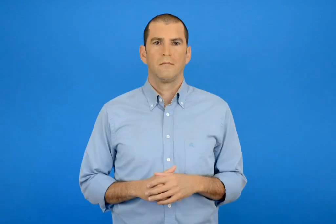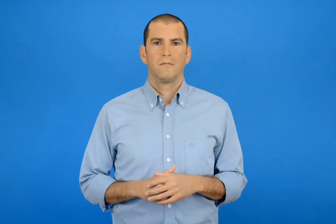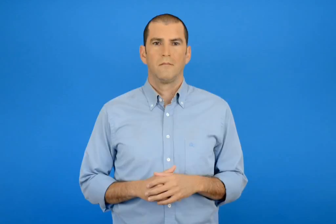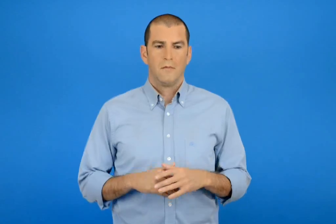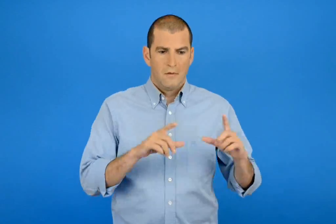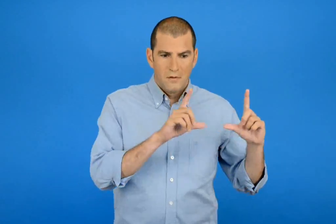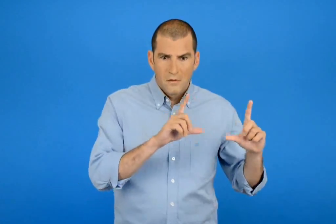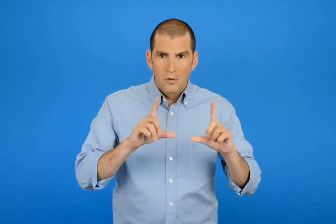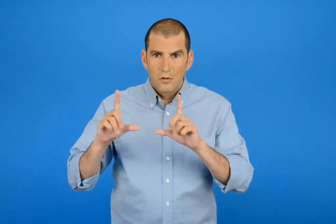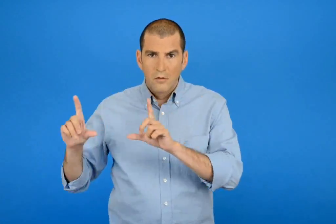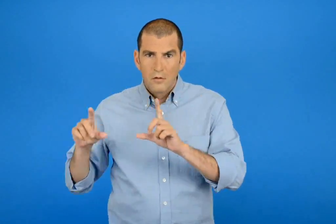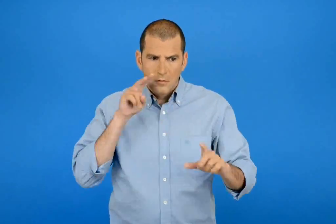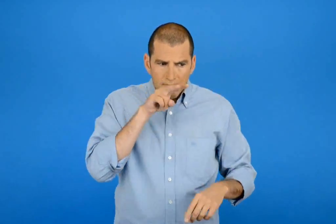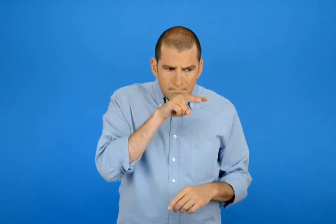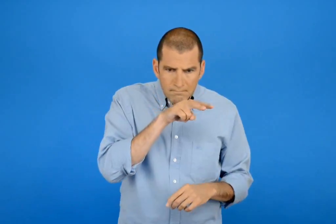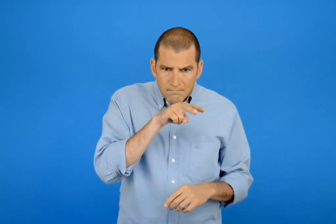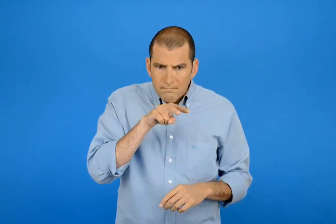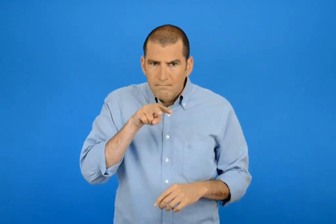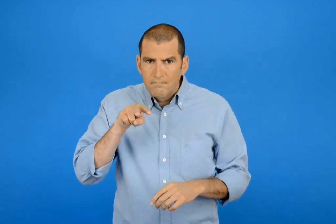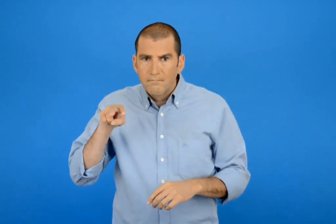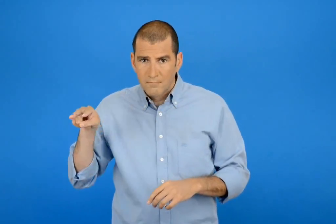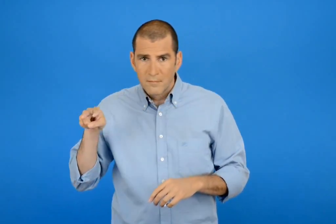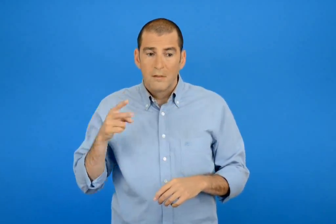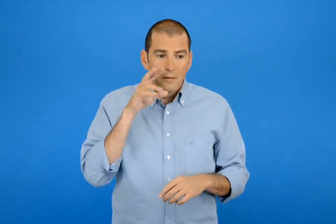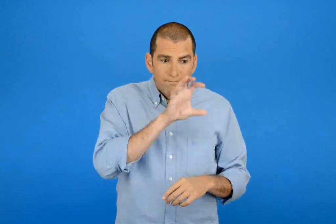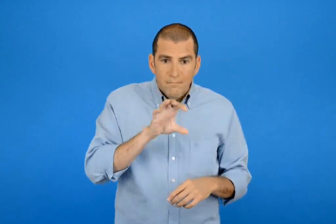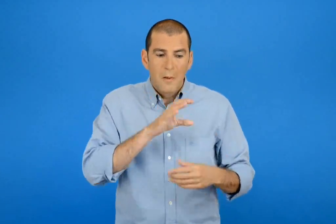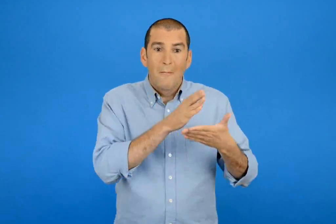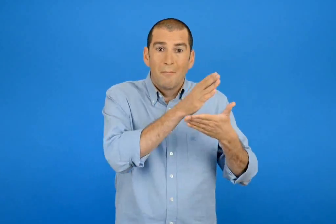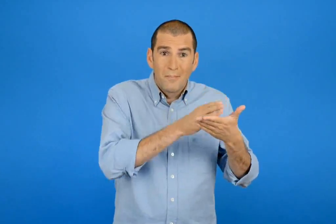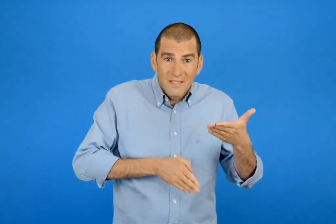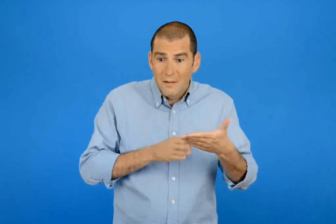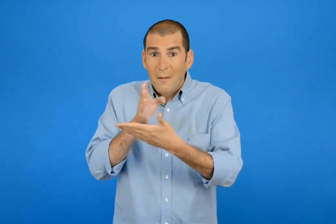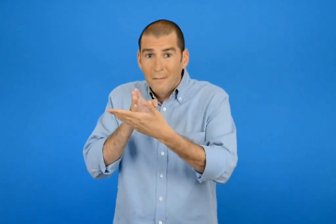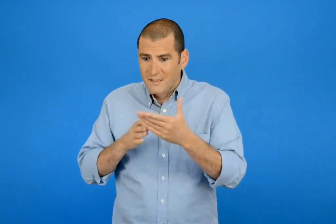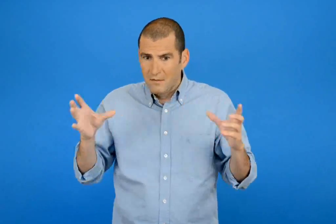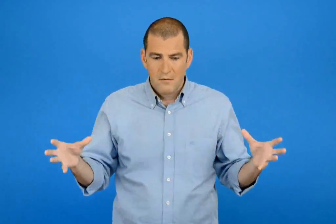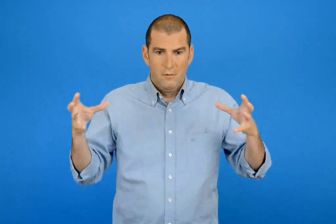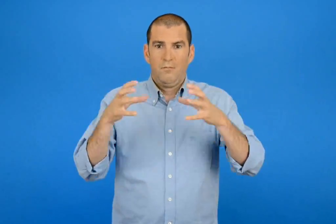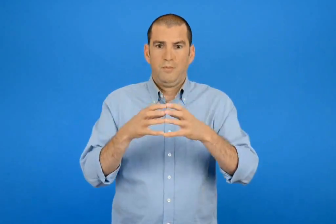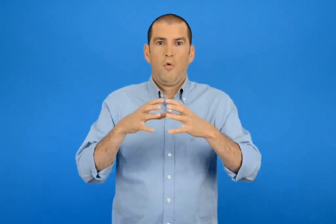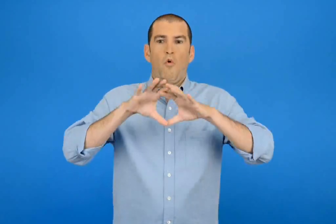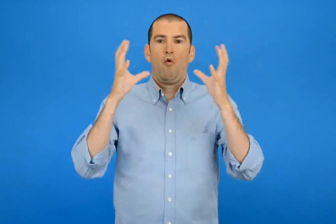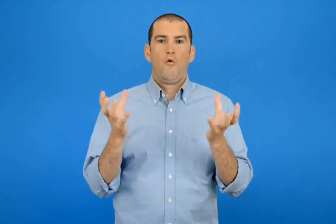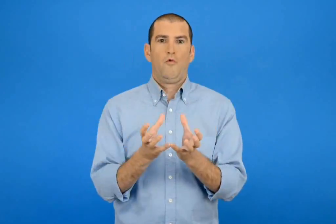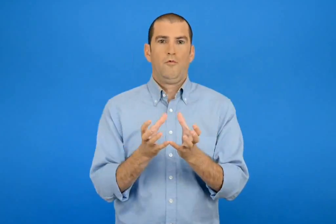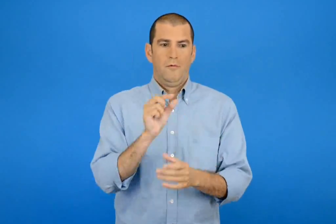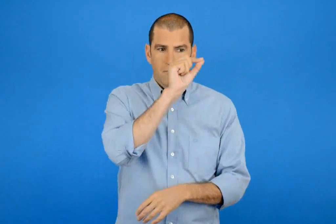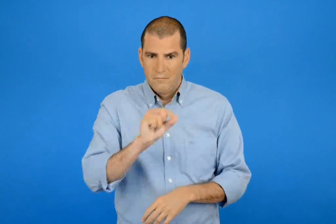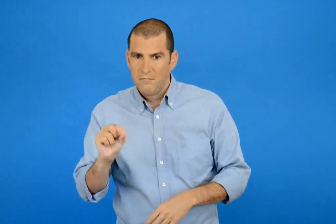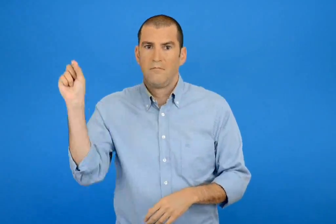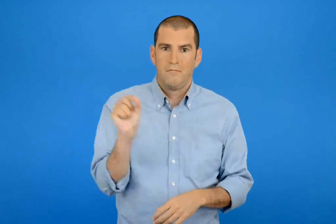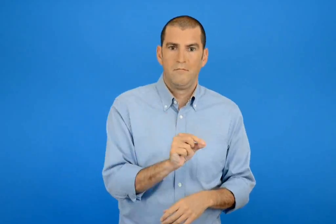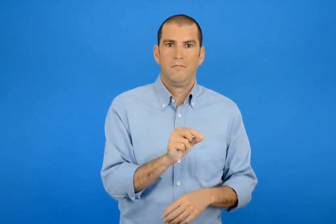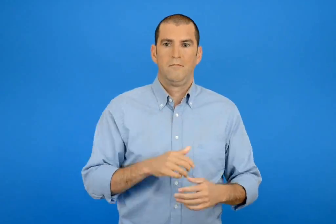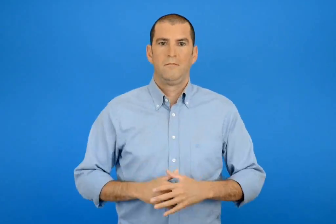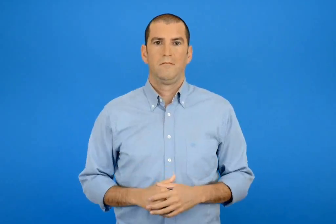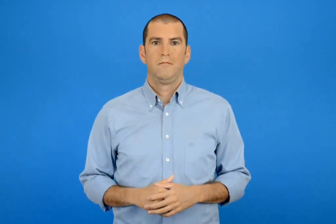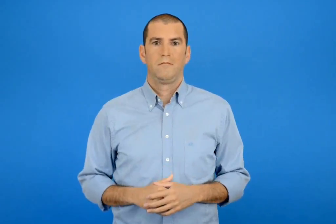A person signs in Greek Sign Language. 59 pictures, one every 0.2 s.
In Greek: παρατηρώ προσεχτικά βρίσκω τα 2 ιδιά μισά αντιστοιχίζω τα 2 μισά για να φτιάξω το ολόκληρο
